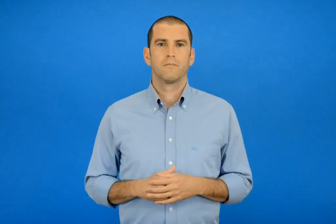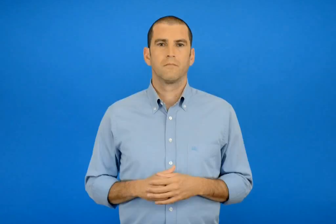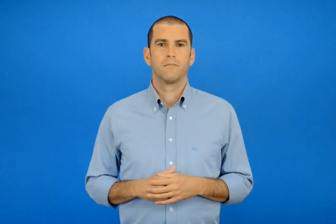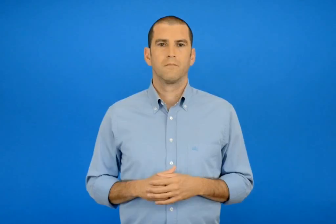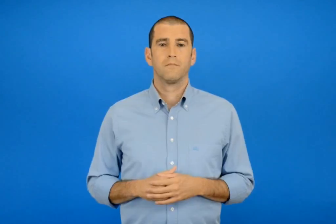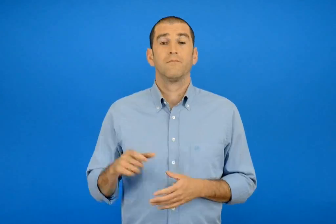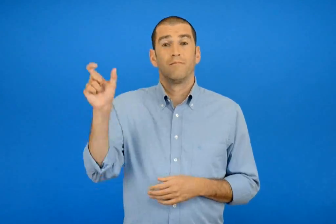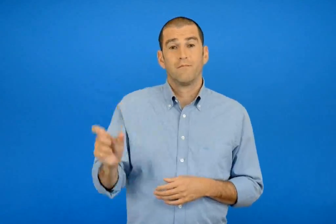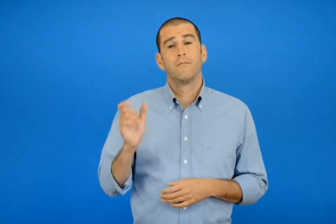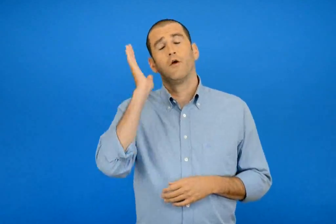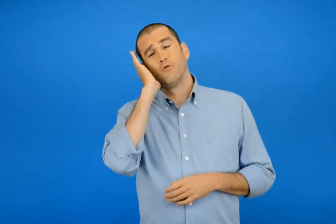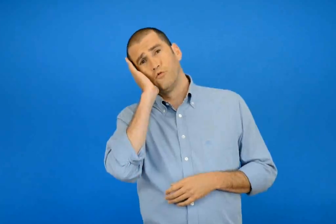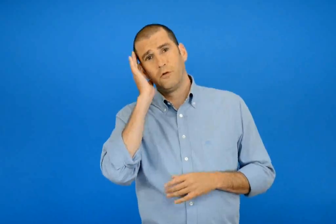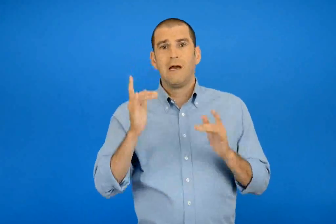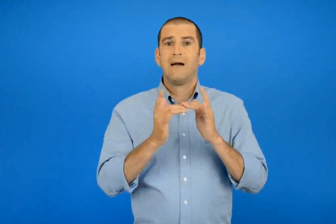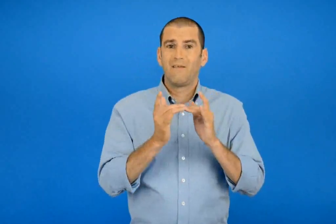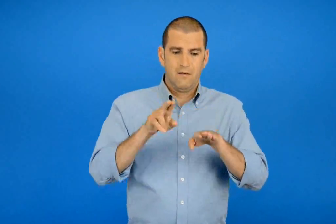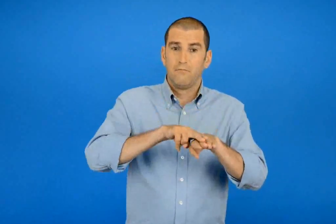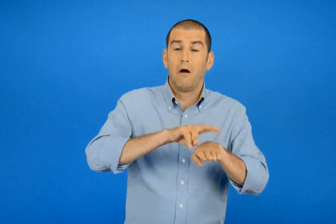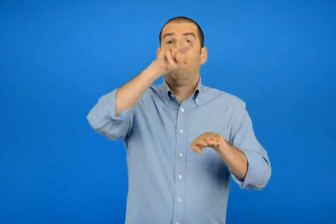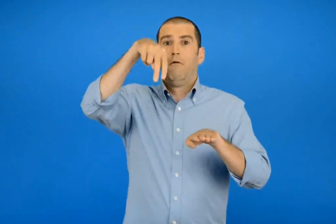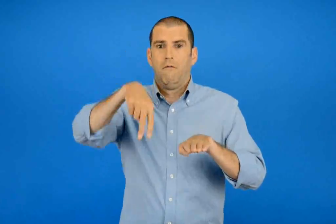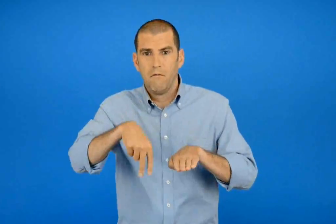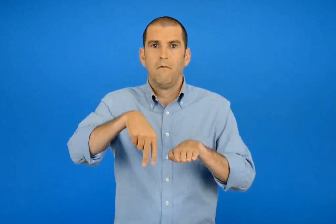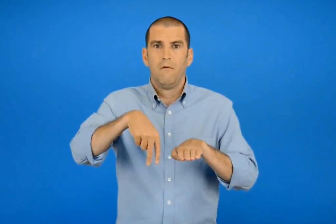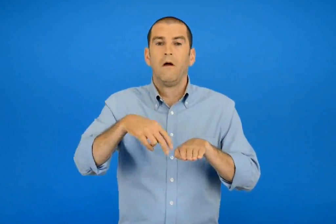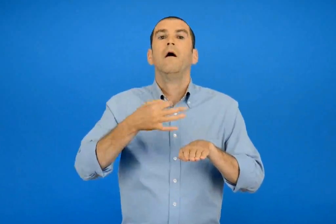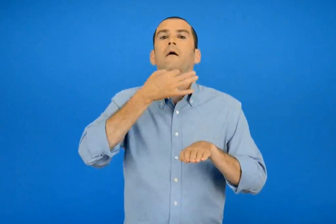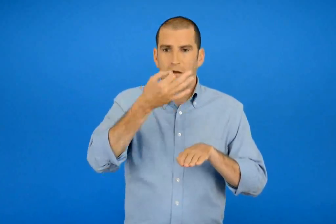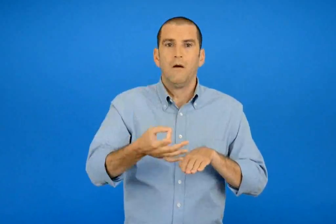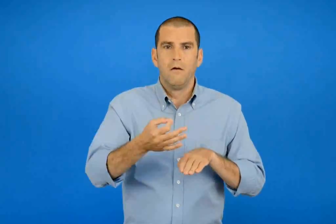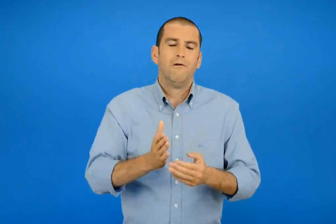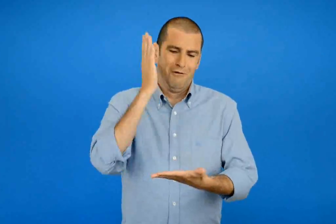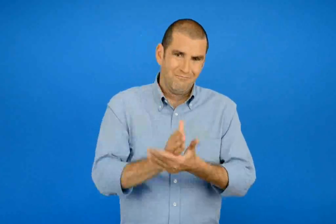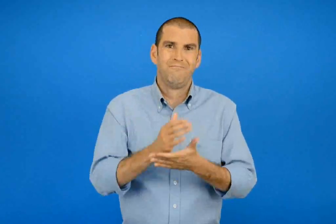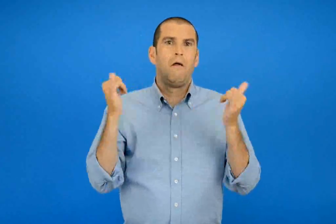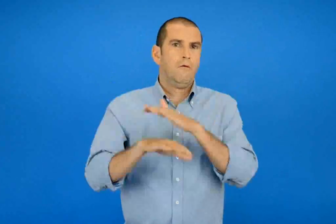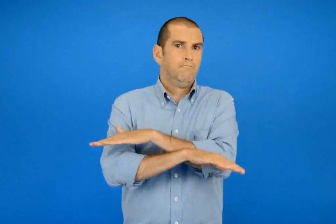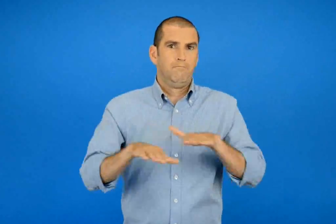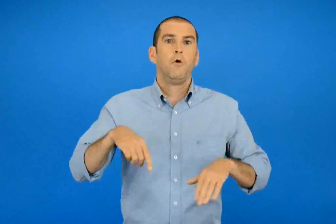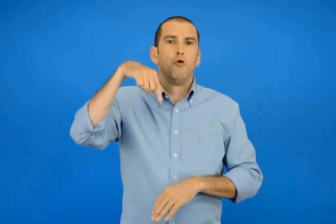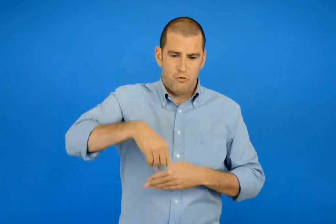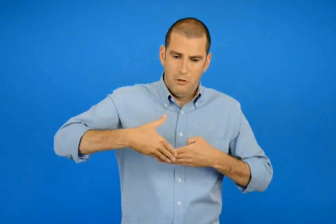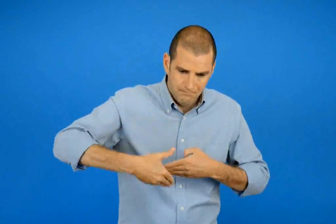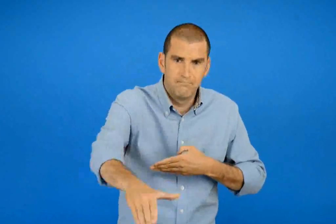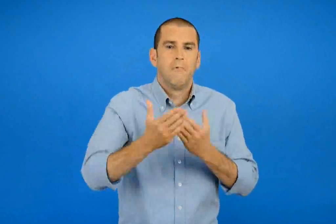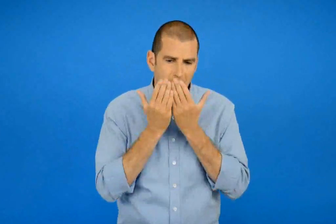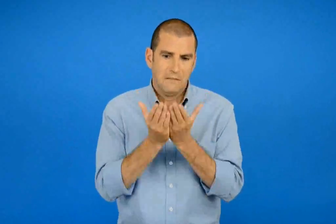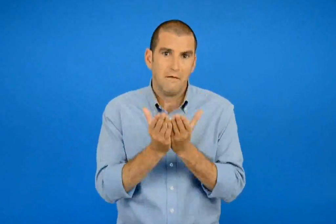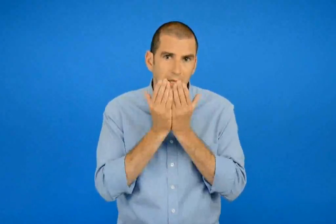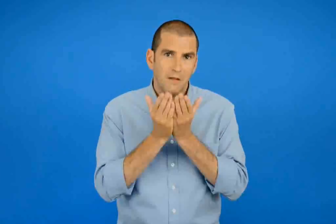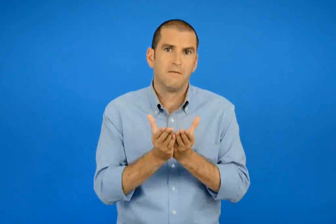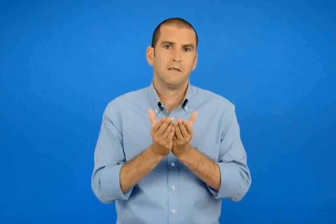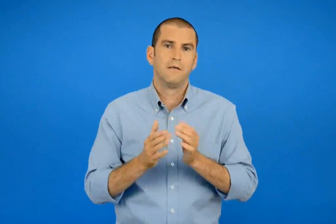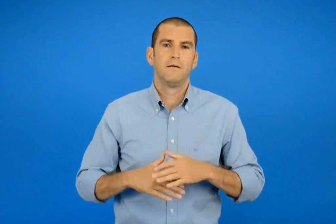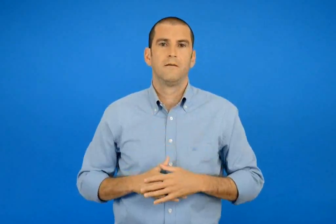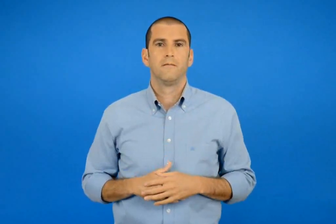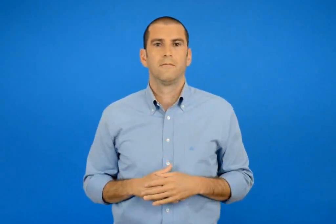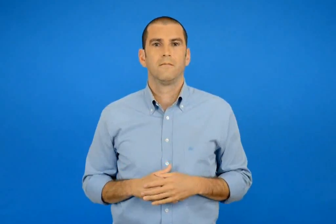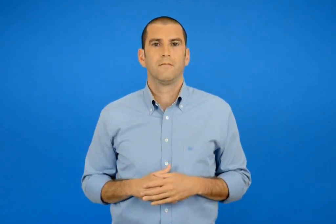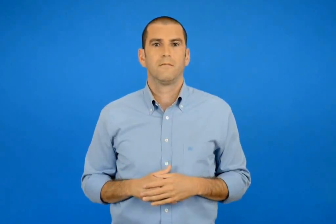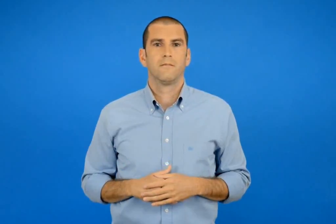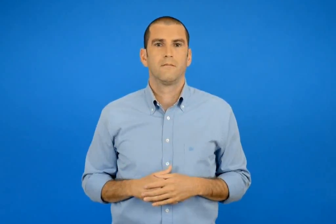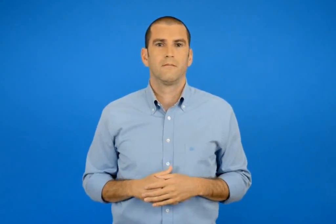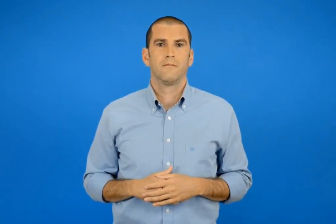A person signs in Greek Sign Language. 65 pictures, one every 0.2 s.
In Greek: ο χουζουρης σηκώθηκε τότε από το κρεβάτι και είπε τέρμα τα αστεία καιρός για διάβασμα
